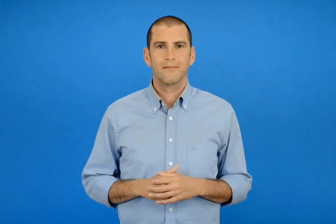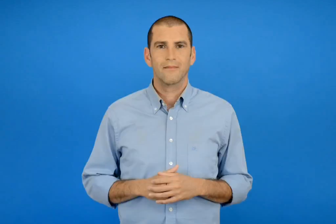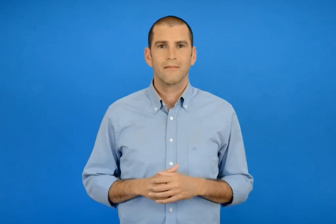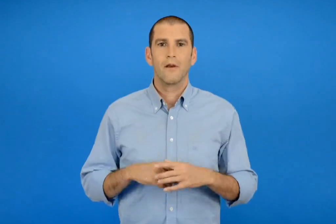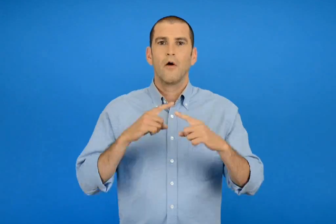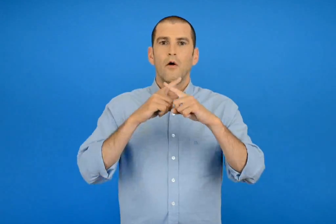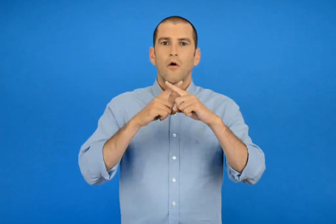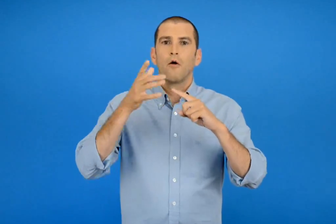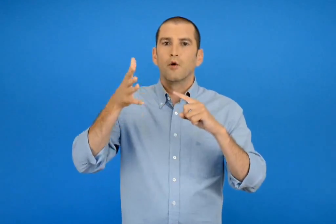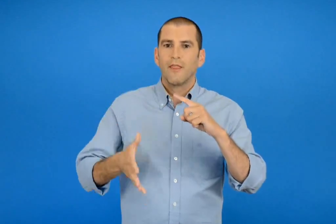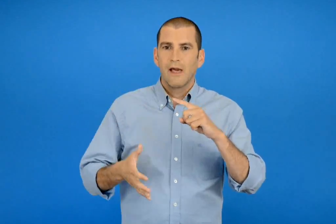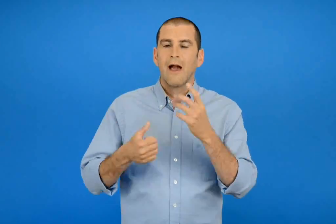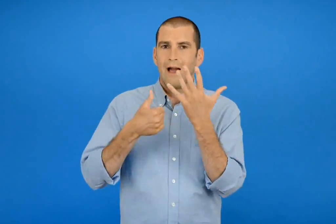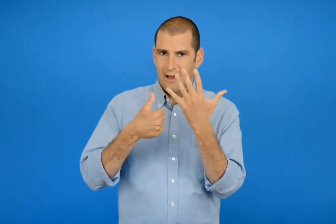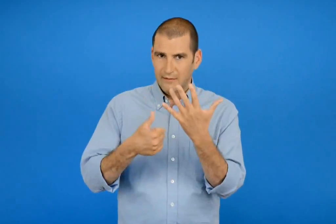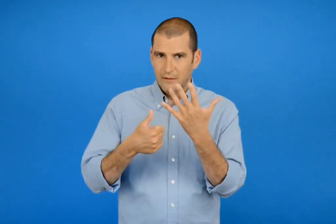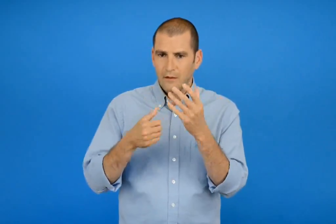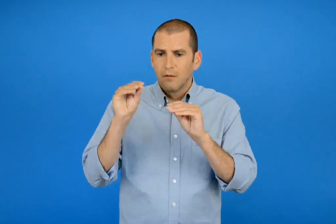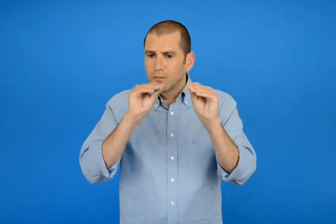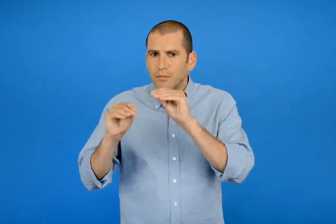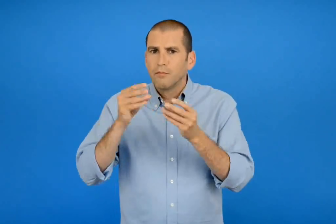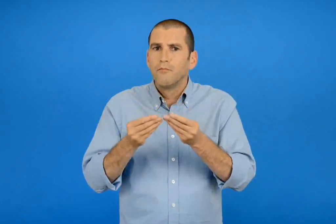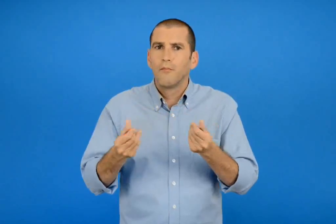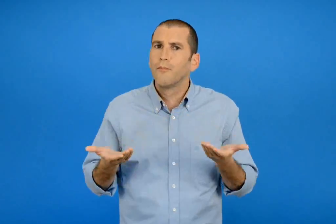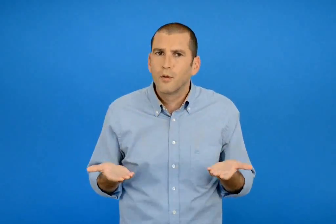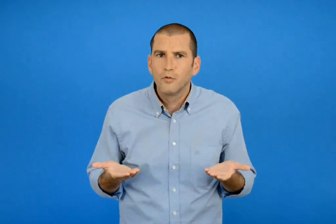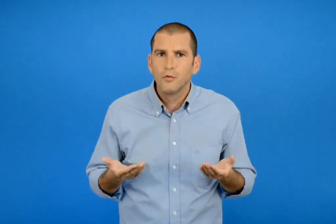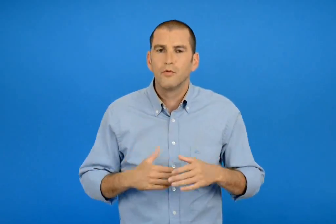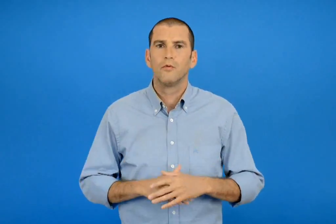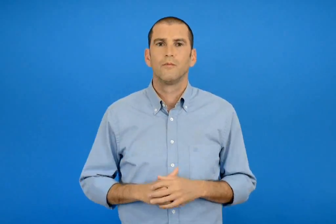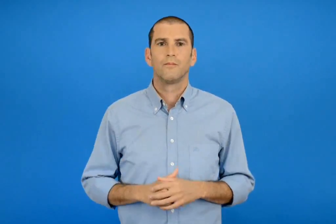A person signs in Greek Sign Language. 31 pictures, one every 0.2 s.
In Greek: πως μπορούμε να φτιάξουμε την προπαίδεια του 6 ;
